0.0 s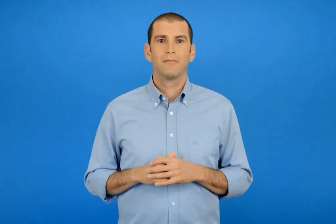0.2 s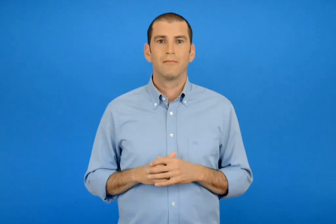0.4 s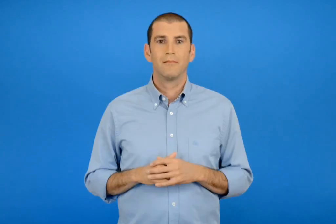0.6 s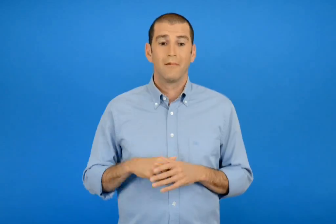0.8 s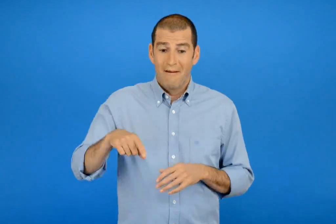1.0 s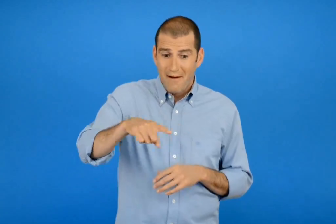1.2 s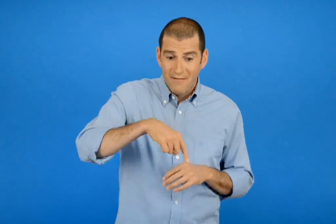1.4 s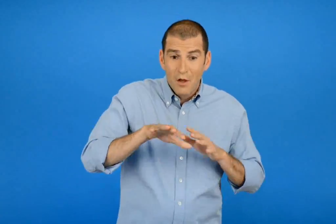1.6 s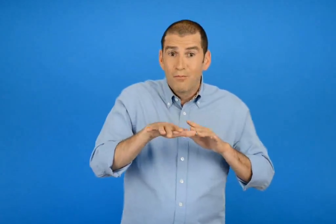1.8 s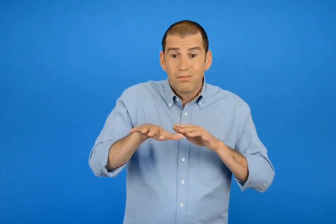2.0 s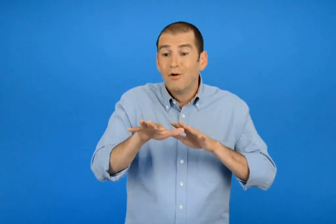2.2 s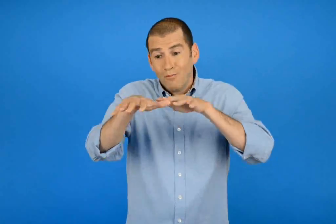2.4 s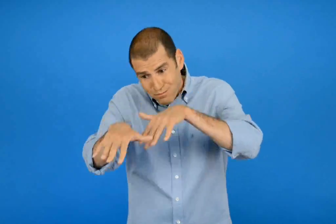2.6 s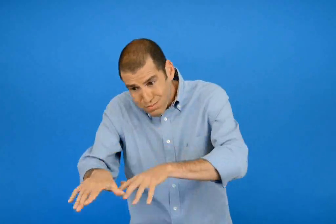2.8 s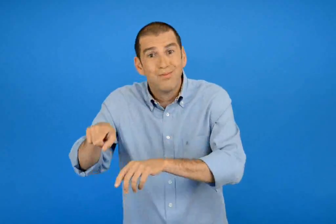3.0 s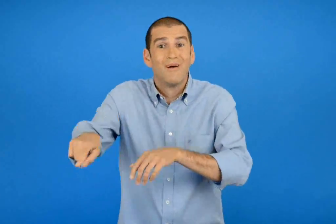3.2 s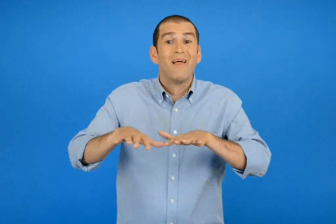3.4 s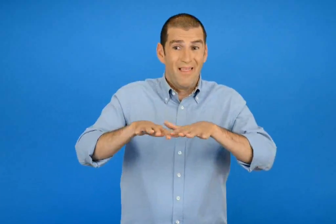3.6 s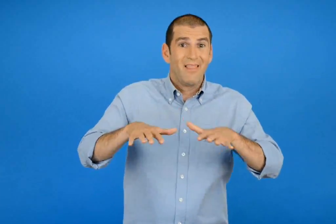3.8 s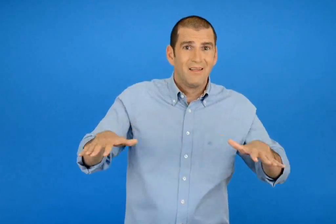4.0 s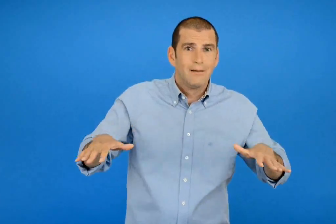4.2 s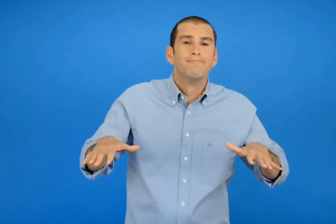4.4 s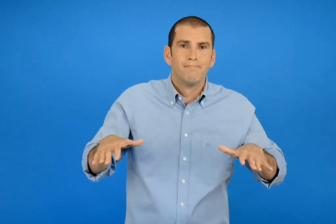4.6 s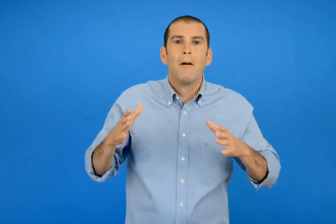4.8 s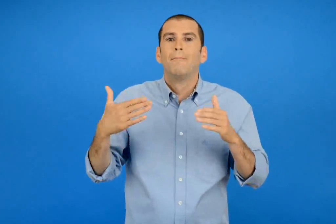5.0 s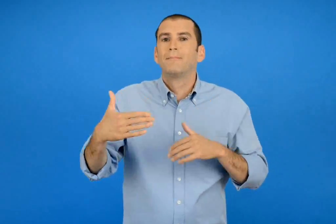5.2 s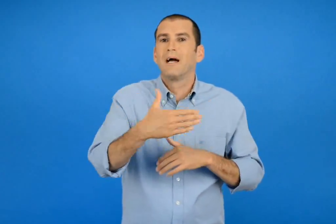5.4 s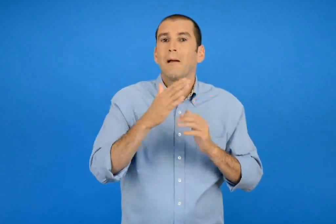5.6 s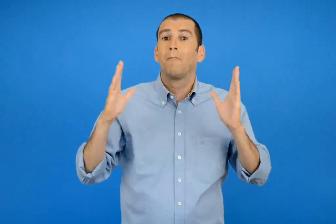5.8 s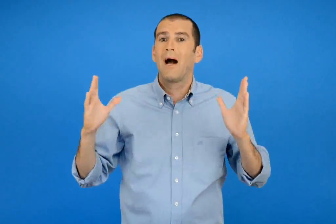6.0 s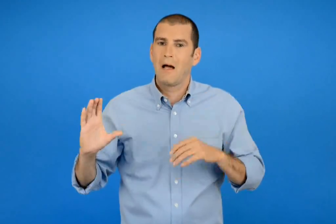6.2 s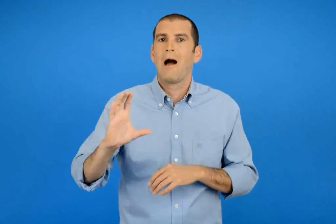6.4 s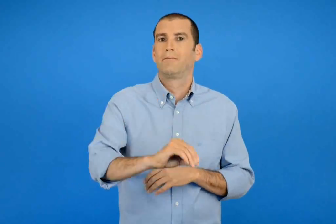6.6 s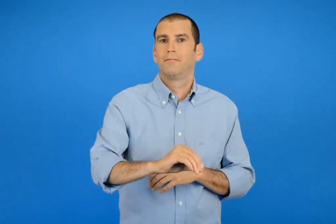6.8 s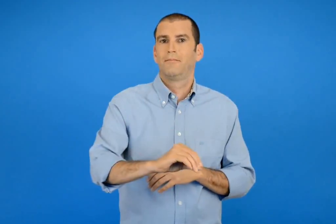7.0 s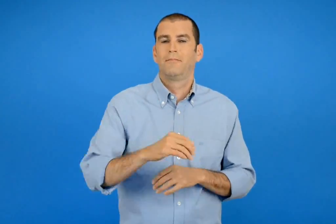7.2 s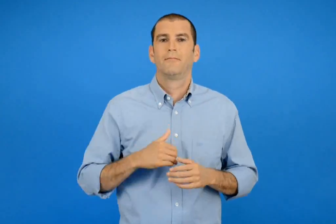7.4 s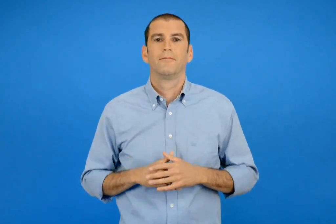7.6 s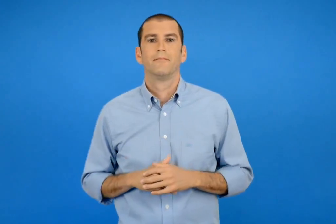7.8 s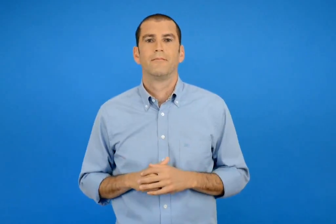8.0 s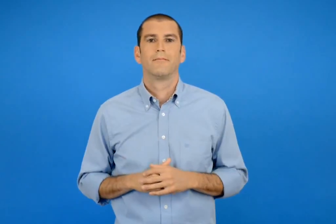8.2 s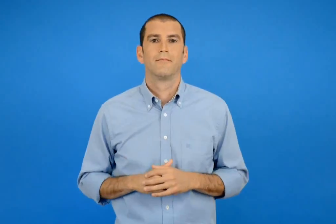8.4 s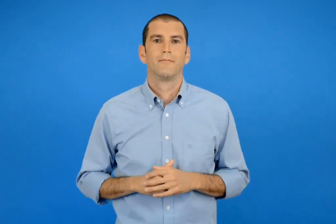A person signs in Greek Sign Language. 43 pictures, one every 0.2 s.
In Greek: όμως κι αυτά που φτάνουν στο νερό κινδυνεύουν από τα μεγάλα ψαριά
